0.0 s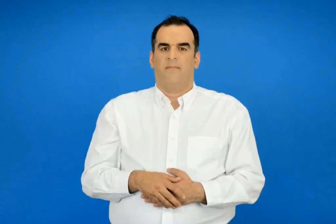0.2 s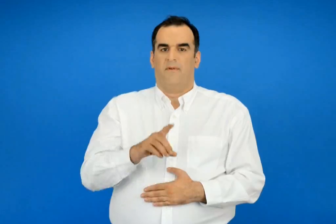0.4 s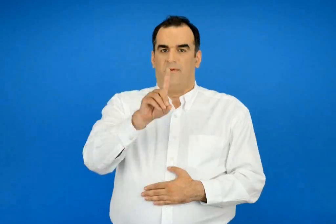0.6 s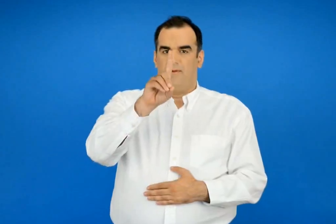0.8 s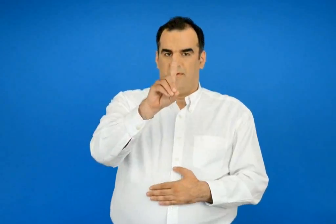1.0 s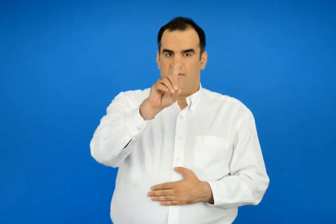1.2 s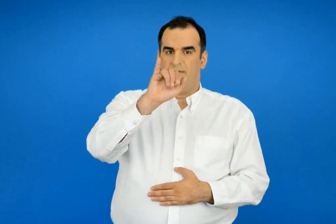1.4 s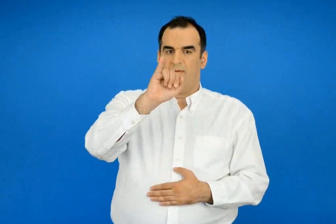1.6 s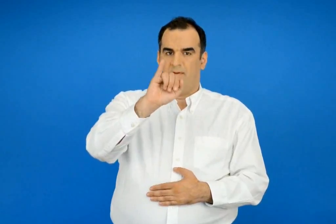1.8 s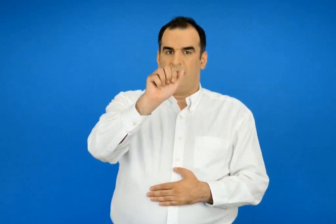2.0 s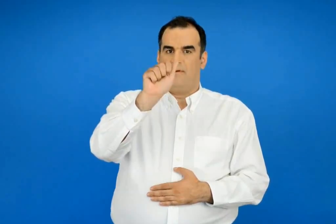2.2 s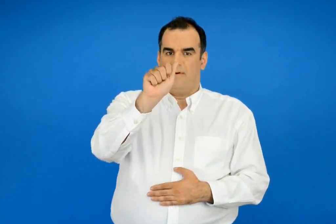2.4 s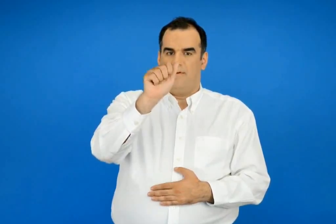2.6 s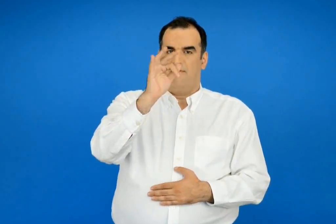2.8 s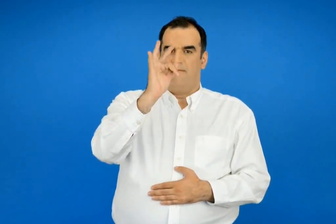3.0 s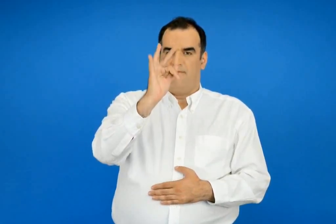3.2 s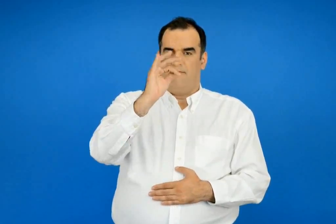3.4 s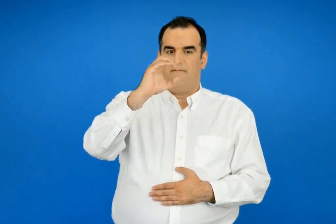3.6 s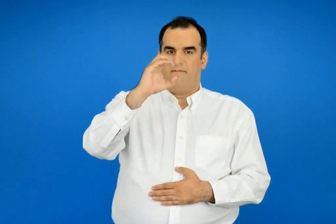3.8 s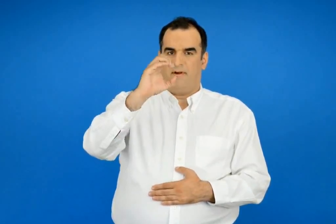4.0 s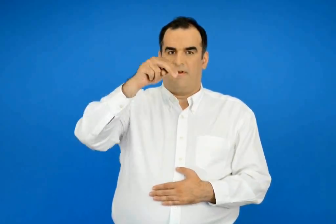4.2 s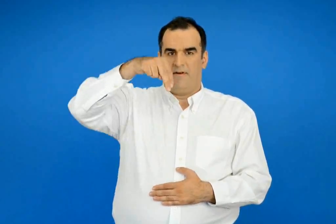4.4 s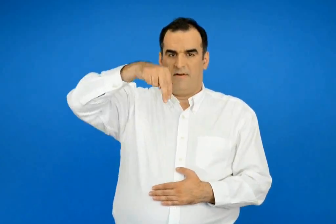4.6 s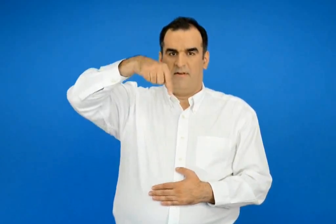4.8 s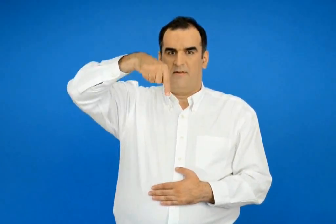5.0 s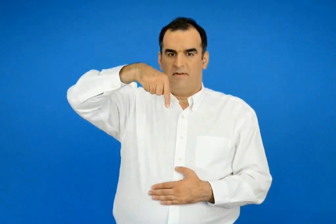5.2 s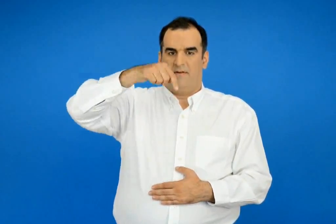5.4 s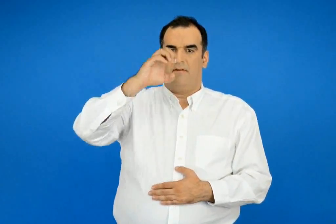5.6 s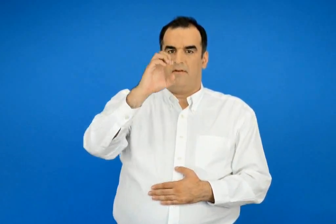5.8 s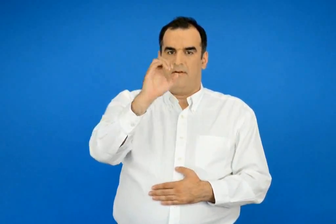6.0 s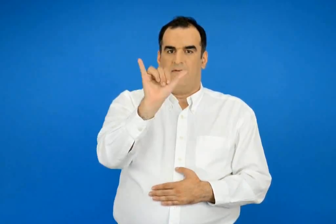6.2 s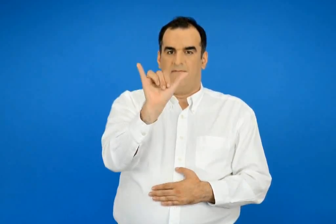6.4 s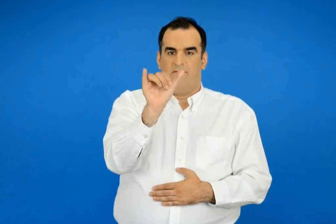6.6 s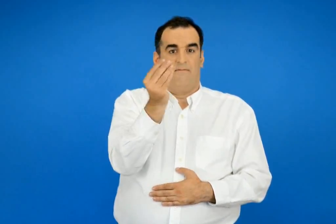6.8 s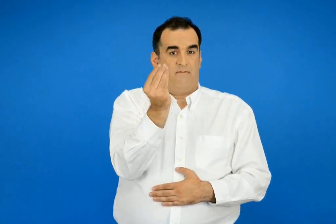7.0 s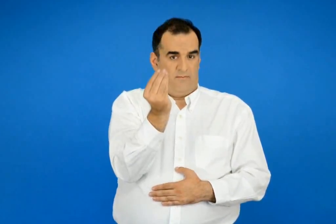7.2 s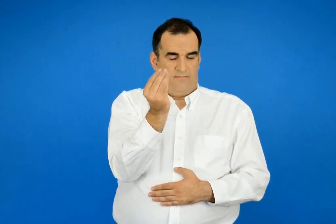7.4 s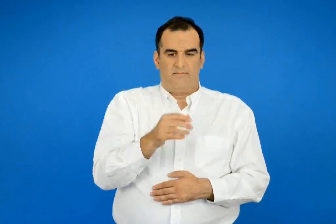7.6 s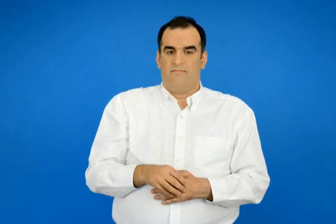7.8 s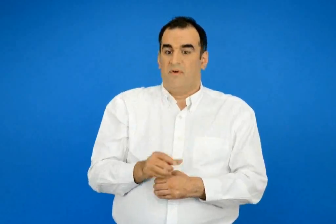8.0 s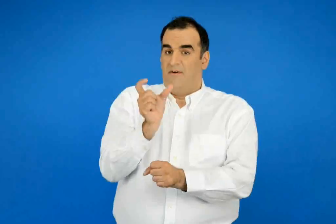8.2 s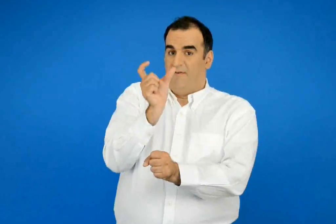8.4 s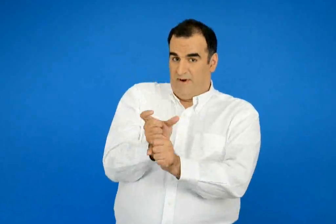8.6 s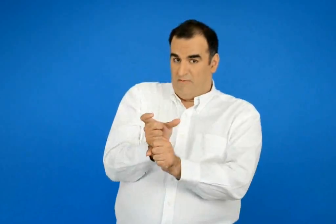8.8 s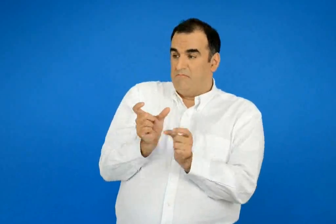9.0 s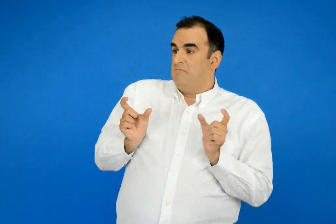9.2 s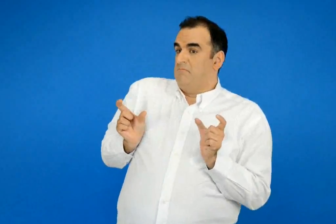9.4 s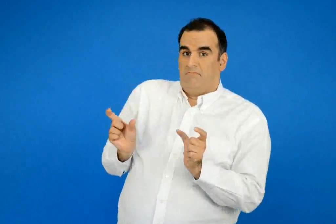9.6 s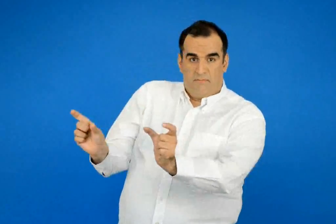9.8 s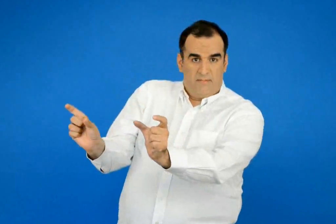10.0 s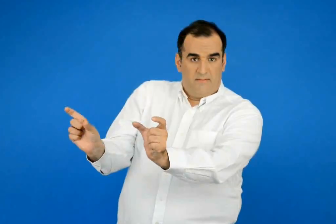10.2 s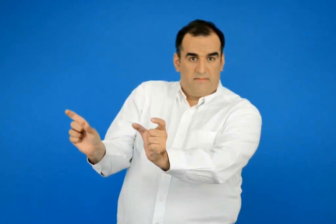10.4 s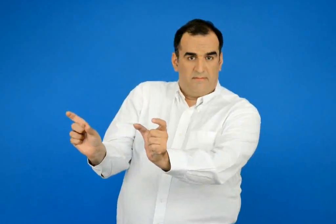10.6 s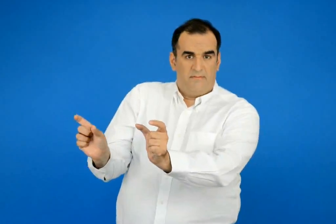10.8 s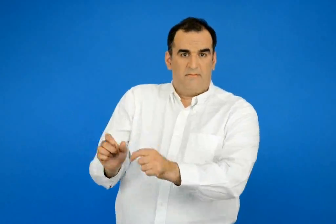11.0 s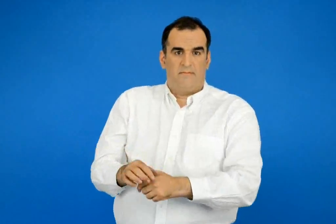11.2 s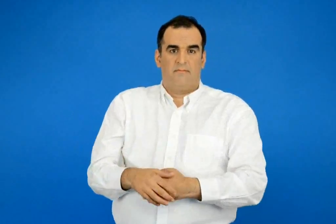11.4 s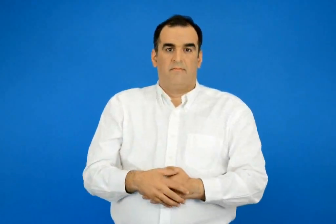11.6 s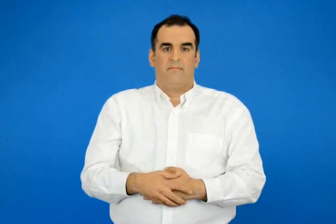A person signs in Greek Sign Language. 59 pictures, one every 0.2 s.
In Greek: διαφεντεύω φυλάω υπερασπίζομαι
